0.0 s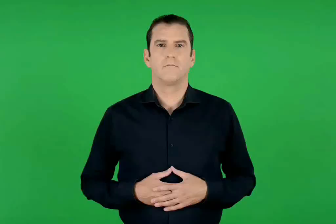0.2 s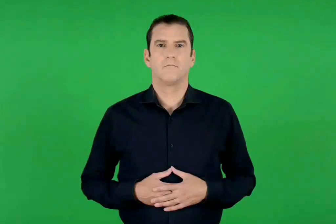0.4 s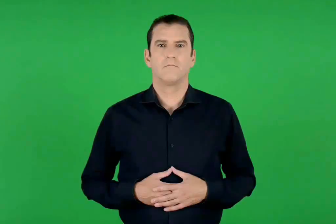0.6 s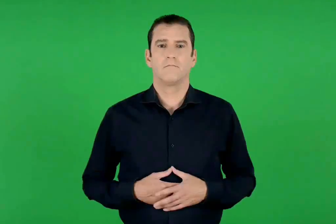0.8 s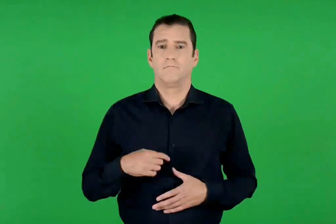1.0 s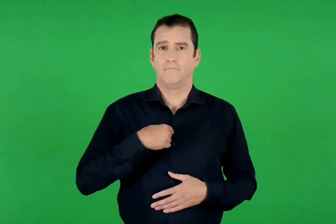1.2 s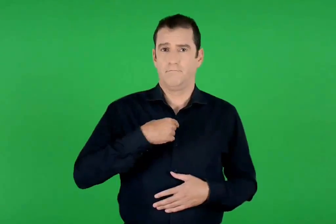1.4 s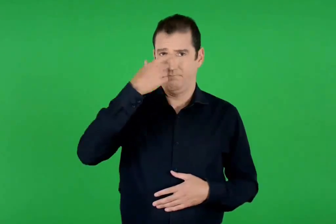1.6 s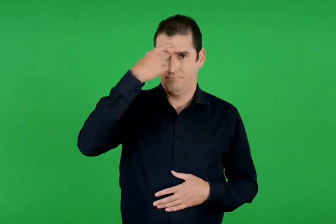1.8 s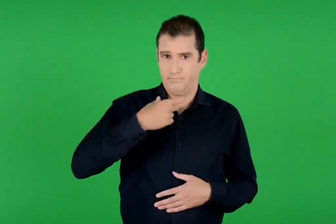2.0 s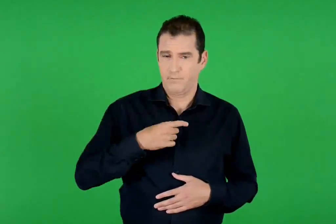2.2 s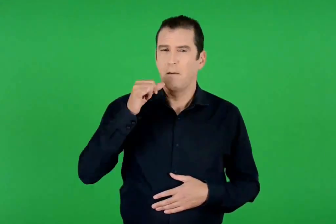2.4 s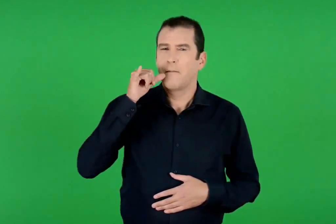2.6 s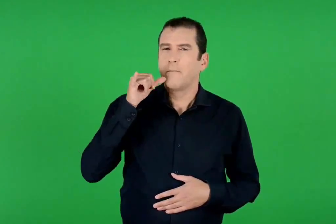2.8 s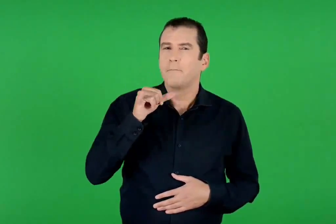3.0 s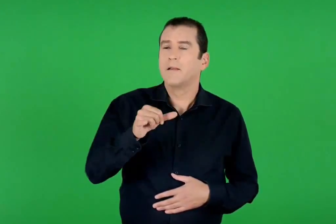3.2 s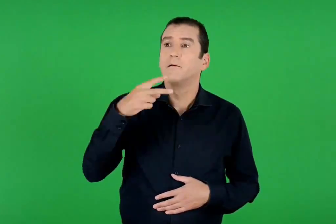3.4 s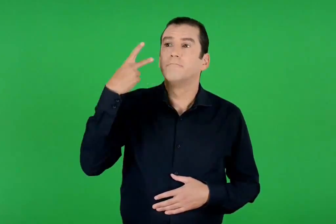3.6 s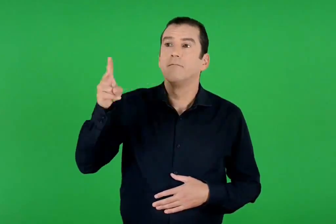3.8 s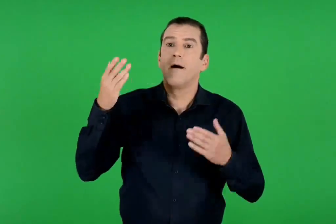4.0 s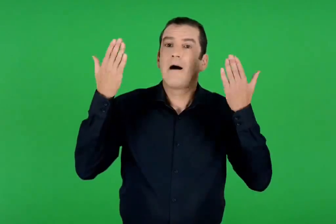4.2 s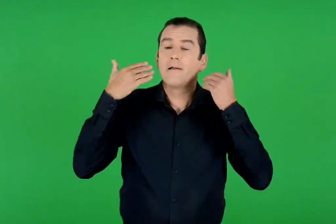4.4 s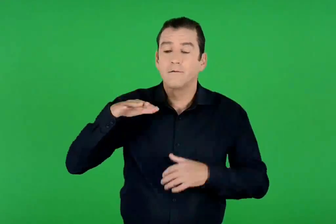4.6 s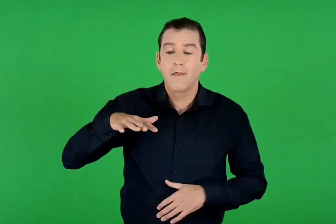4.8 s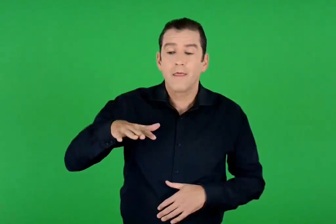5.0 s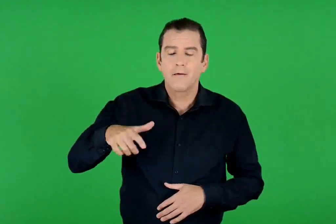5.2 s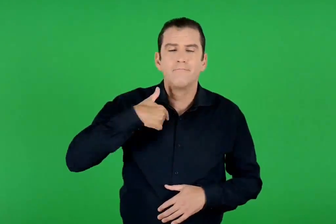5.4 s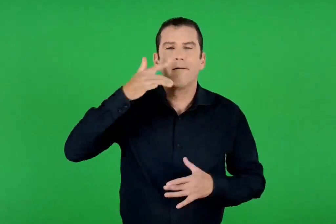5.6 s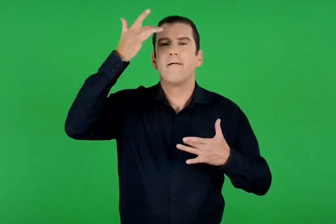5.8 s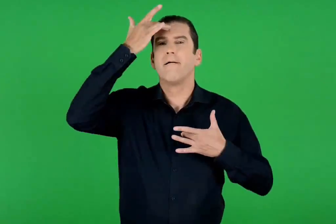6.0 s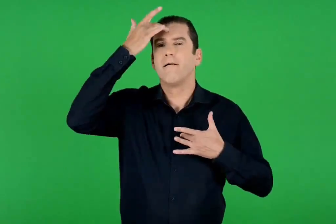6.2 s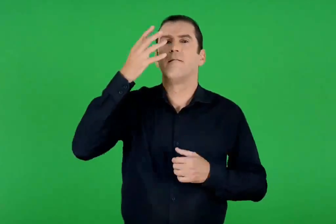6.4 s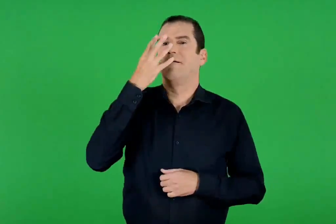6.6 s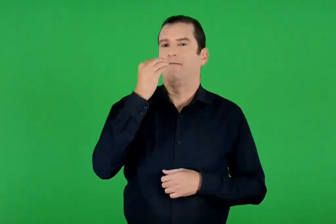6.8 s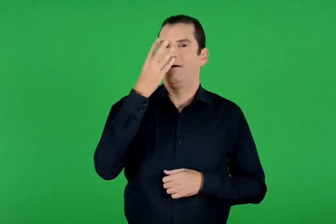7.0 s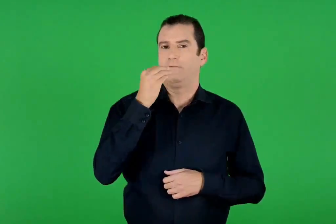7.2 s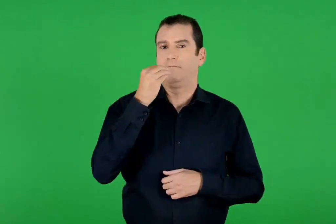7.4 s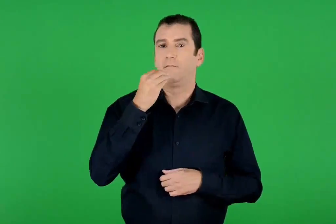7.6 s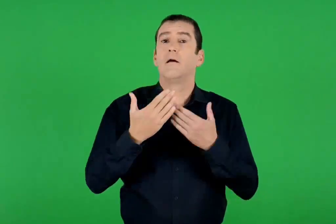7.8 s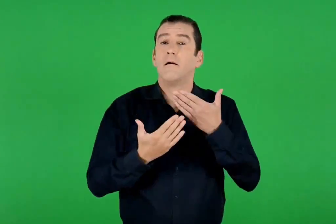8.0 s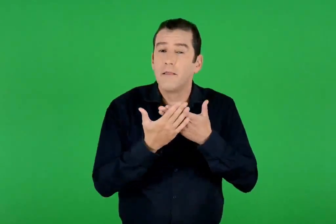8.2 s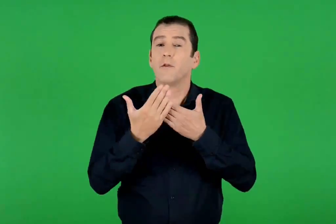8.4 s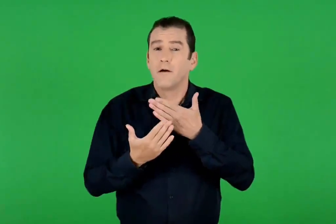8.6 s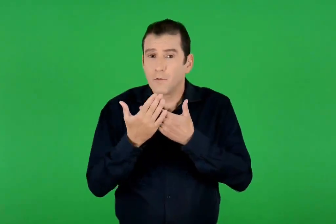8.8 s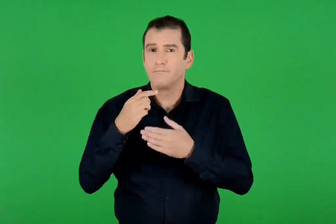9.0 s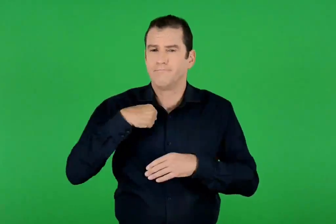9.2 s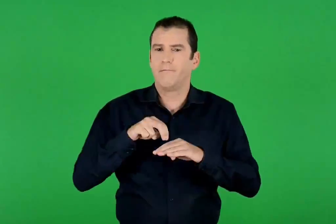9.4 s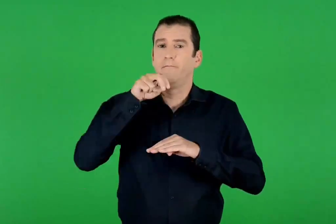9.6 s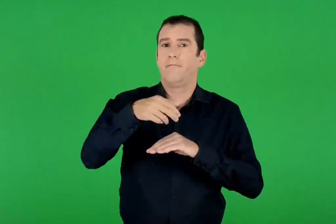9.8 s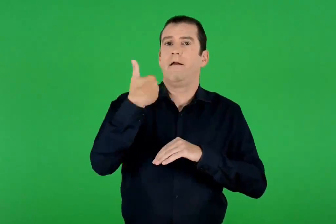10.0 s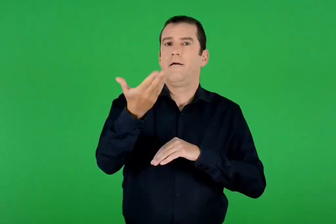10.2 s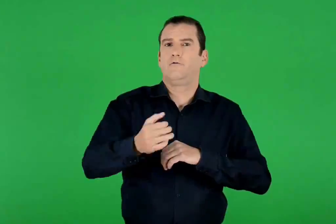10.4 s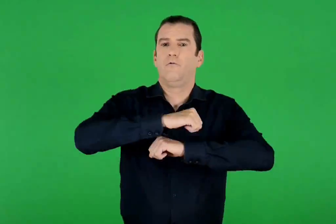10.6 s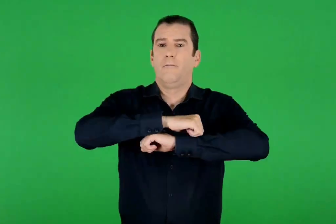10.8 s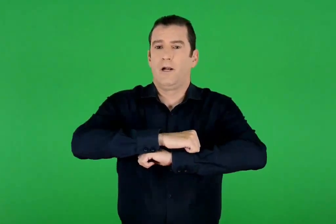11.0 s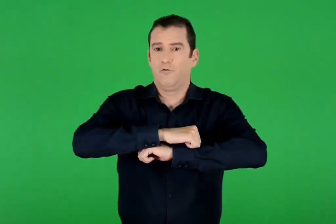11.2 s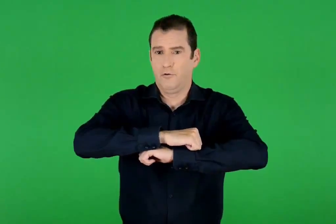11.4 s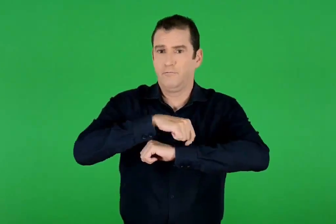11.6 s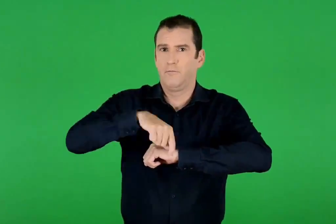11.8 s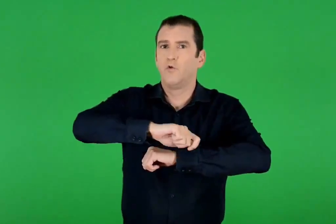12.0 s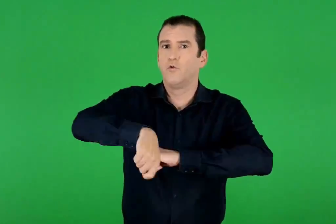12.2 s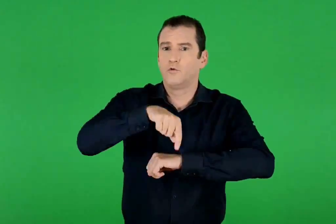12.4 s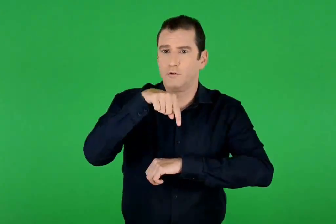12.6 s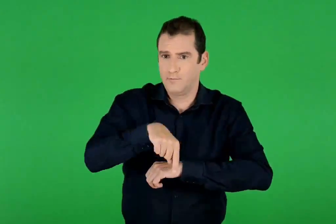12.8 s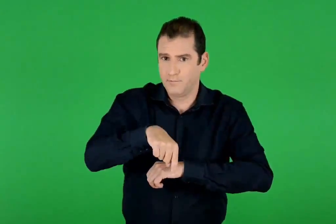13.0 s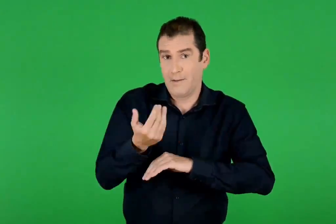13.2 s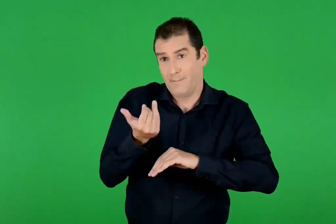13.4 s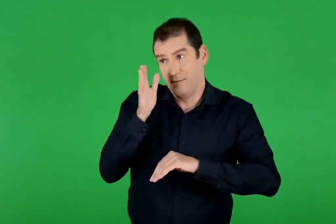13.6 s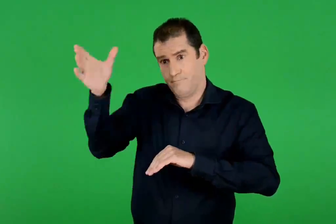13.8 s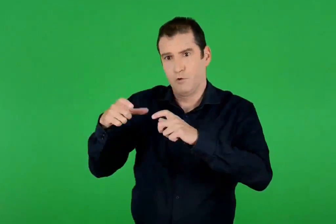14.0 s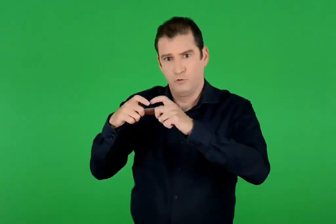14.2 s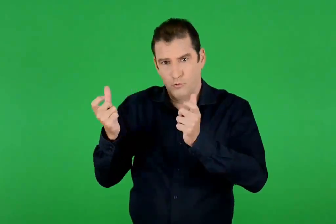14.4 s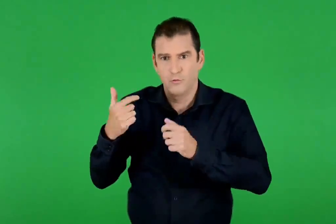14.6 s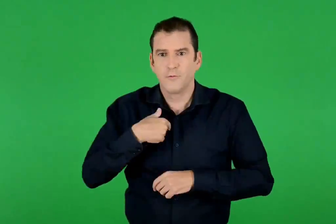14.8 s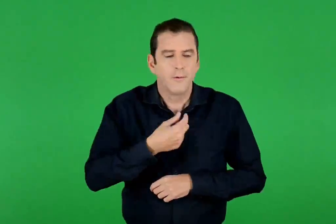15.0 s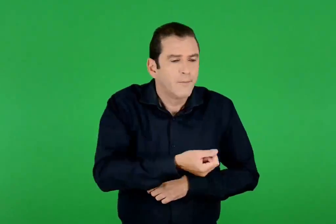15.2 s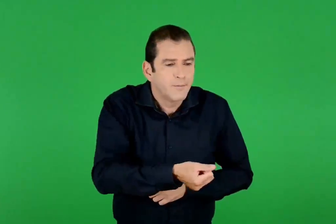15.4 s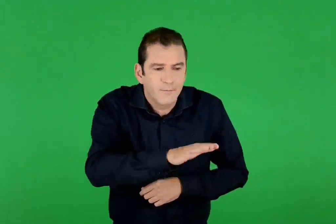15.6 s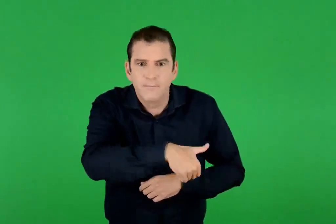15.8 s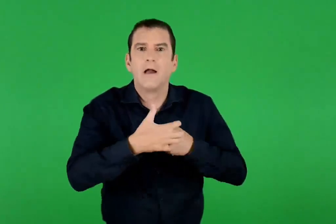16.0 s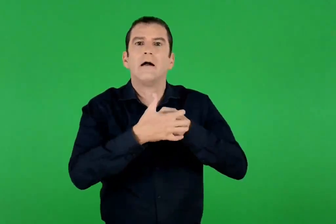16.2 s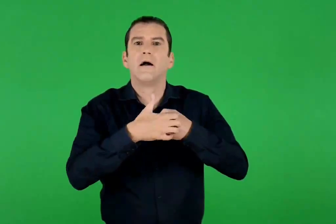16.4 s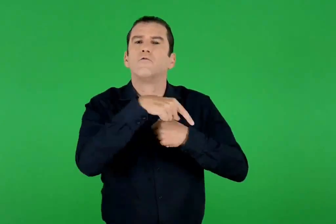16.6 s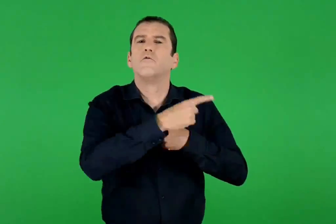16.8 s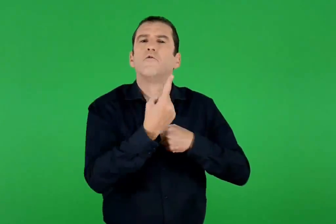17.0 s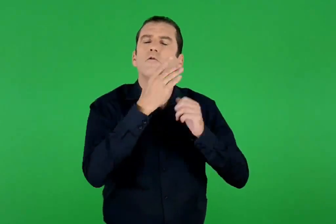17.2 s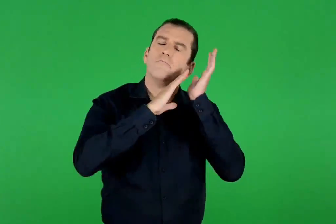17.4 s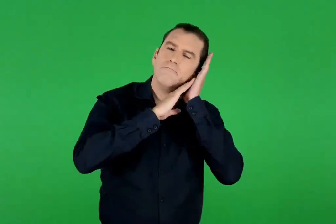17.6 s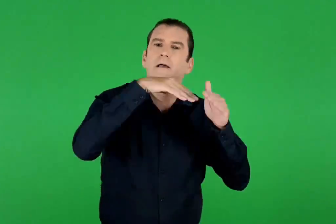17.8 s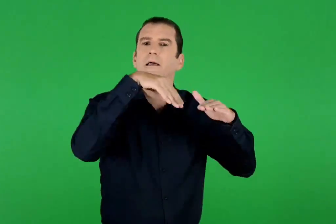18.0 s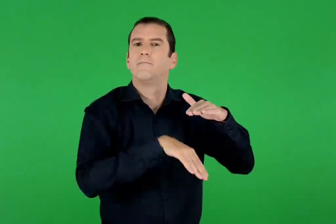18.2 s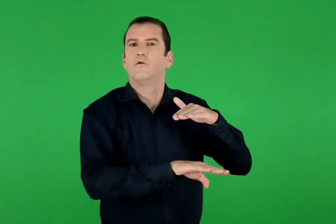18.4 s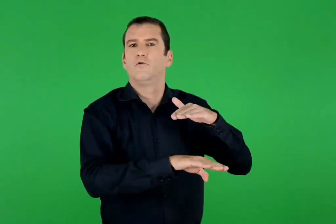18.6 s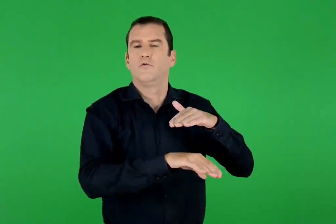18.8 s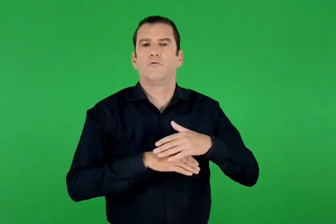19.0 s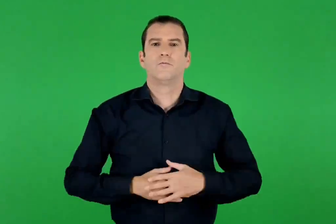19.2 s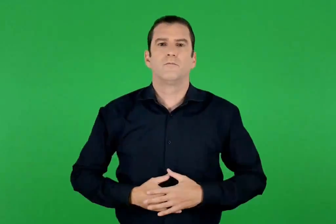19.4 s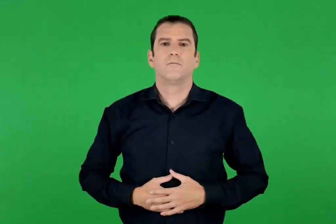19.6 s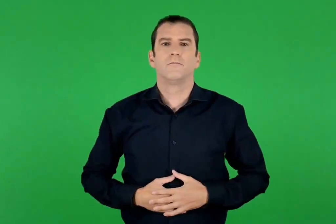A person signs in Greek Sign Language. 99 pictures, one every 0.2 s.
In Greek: έπαιρνα πάντα το μήνυμα της άνοιξης φλεβάρη. κάθε πρωί έβγαινα , πριν πάω σχολείο , στο μπαλκονάκι της κουζίνας και φώναζα το γάτο μου , που κοιμόταν στο υπόγειο
